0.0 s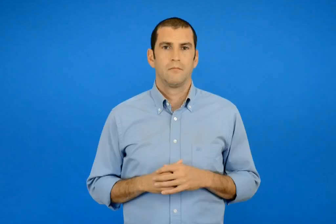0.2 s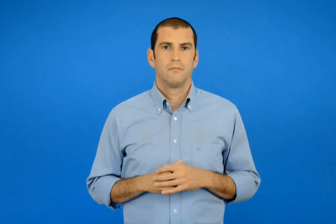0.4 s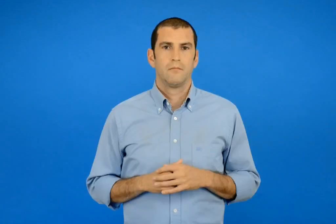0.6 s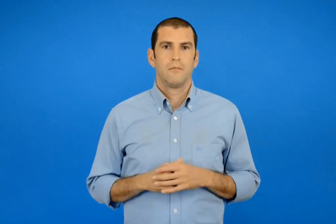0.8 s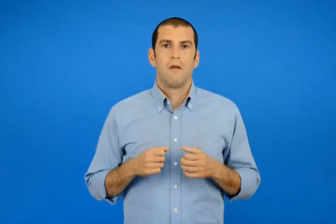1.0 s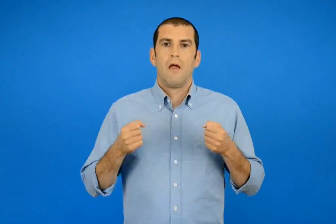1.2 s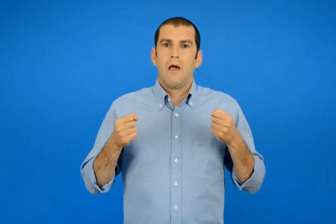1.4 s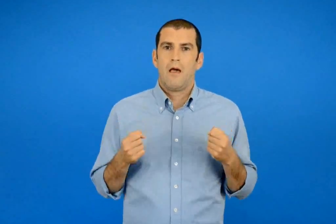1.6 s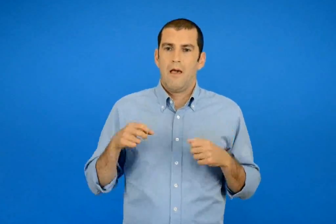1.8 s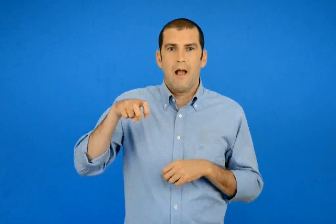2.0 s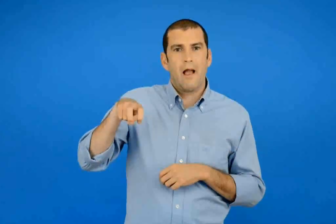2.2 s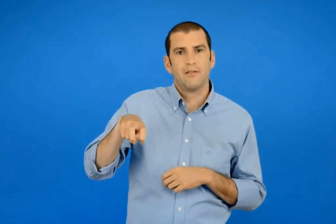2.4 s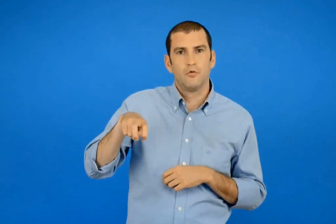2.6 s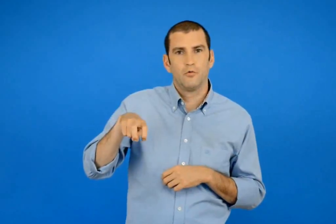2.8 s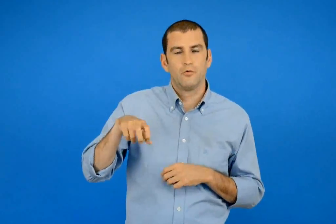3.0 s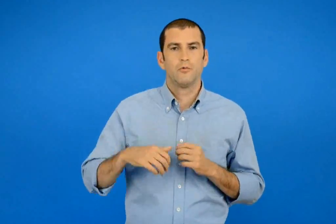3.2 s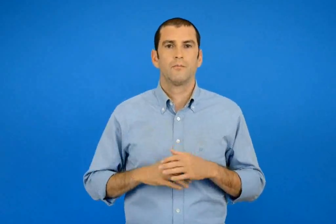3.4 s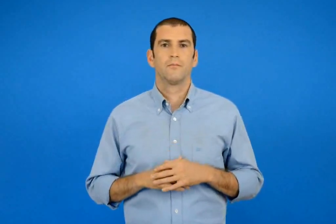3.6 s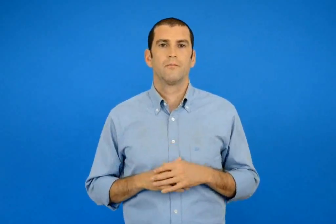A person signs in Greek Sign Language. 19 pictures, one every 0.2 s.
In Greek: καθιστός
